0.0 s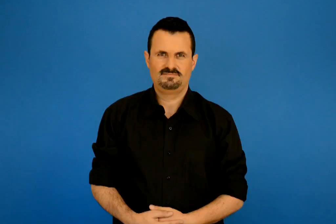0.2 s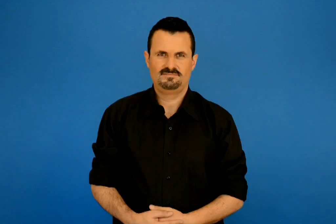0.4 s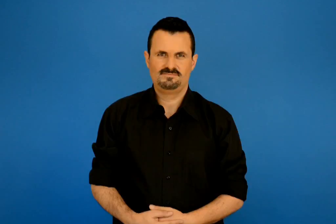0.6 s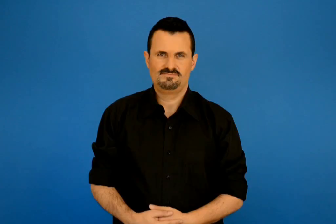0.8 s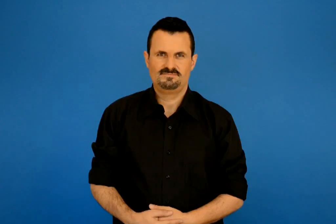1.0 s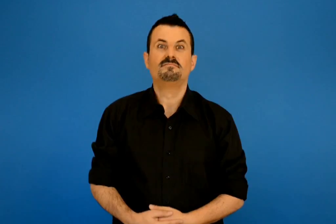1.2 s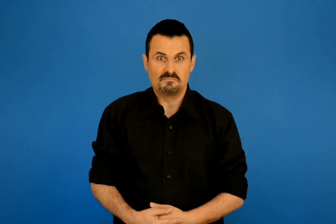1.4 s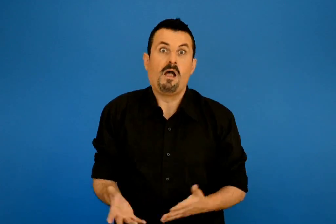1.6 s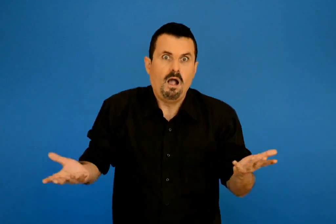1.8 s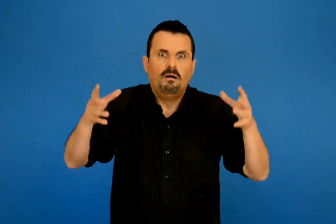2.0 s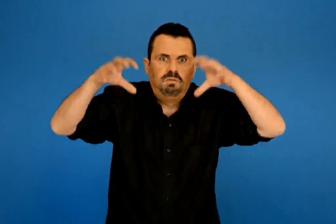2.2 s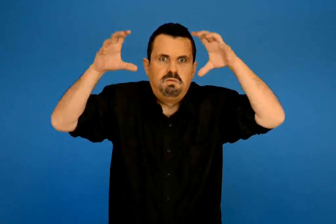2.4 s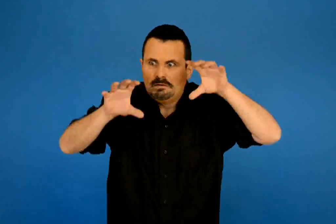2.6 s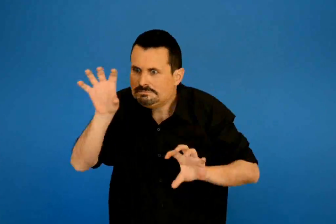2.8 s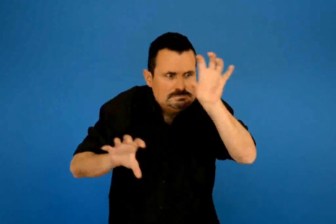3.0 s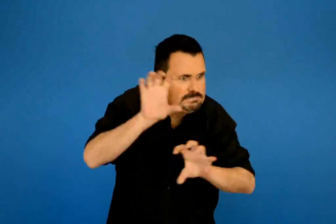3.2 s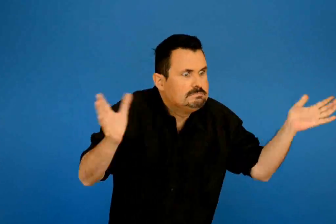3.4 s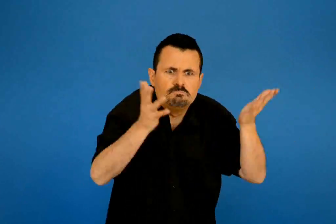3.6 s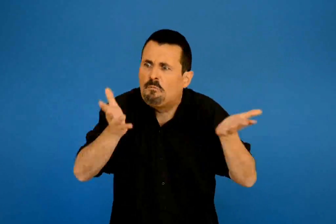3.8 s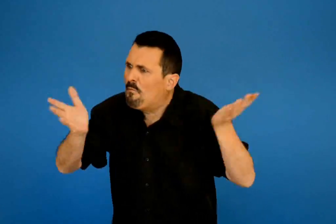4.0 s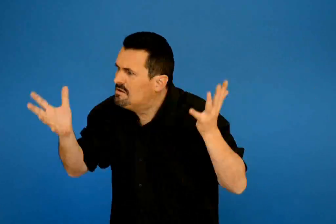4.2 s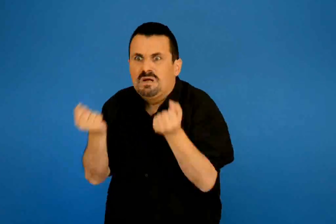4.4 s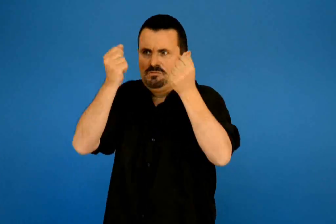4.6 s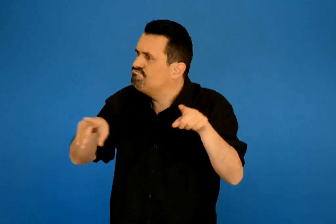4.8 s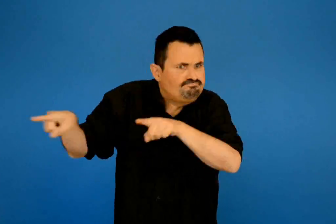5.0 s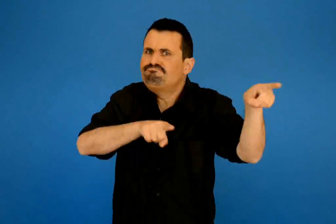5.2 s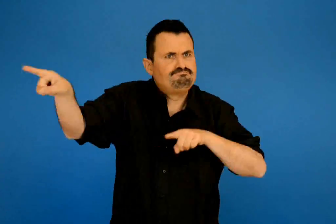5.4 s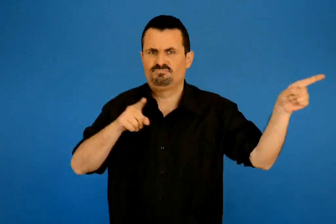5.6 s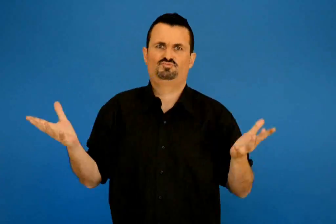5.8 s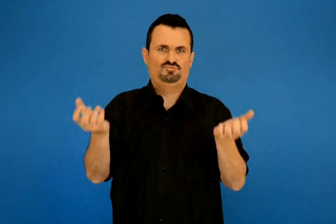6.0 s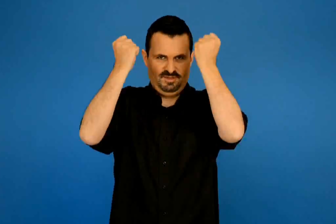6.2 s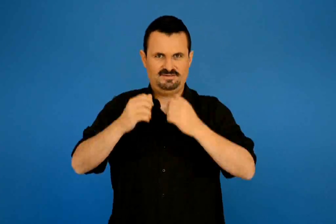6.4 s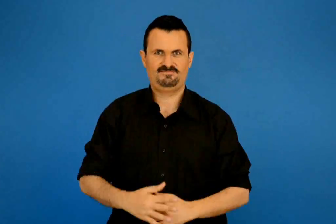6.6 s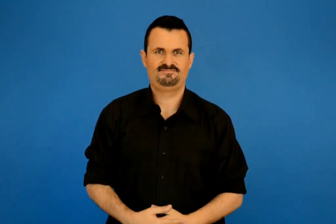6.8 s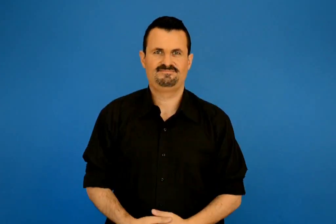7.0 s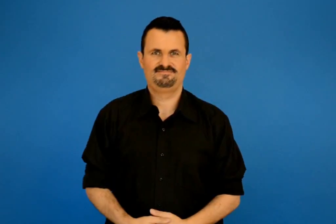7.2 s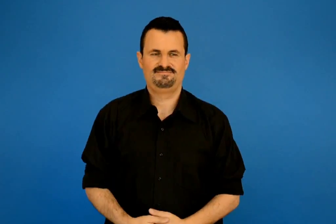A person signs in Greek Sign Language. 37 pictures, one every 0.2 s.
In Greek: δηλαδή όπου βρούνε από τη βροχή για να σωθούνε
